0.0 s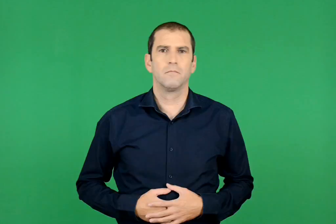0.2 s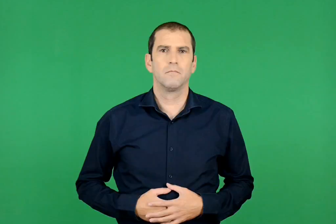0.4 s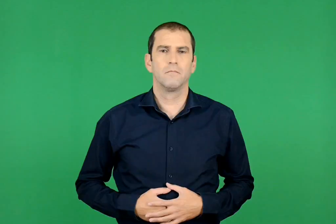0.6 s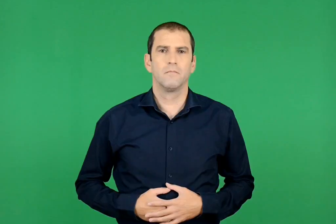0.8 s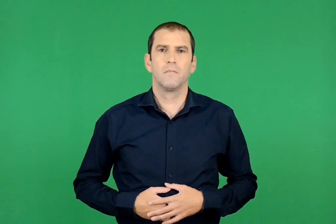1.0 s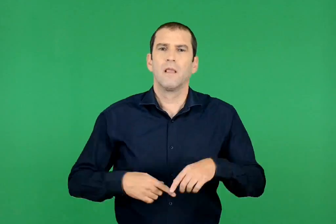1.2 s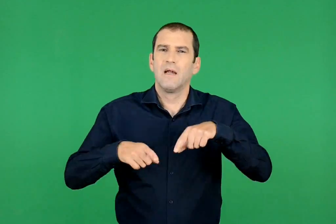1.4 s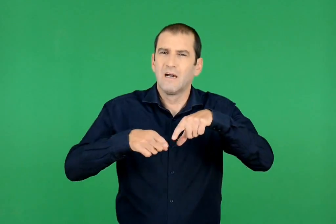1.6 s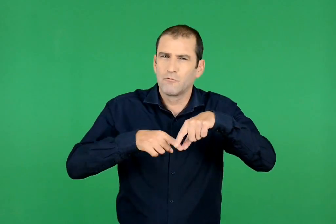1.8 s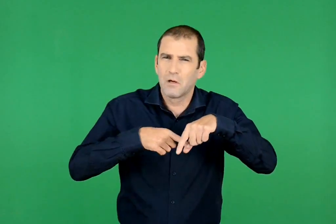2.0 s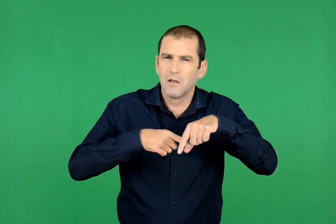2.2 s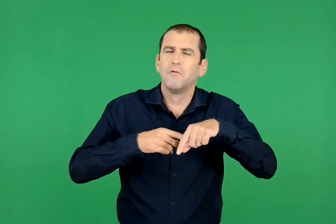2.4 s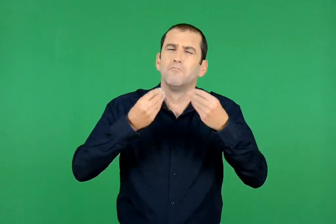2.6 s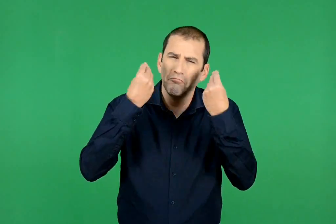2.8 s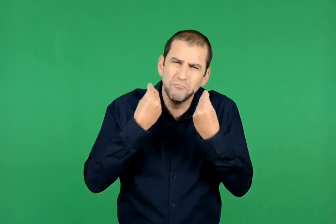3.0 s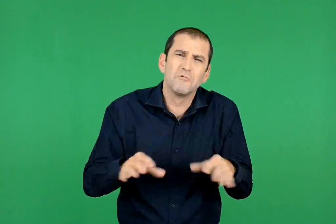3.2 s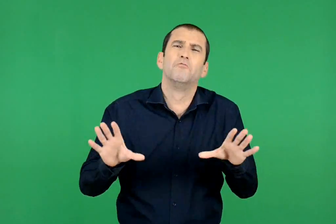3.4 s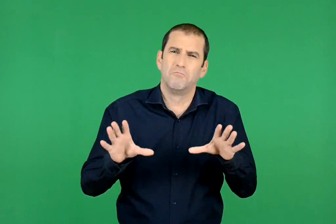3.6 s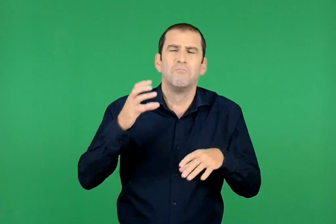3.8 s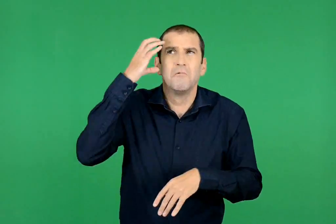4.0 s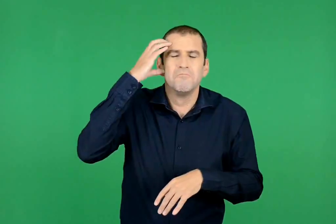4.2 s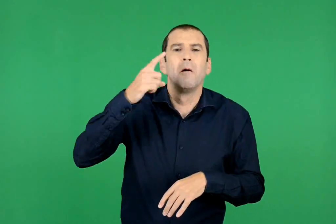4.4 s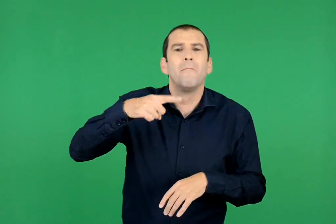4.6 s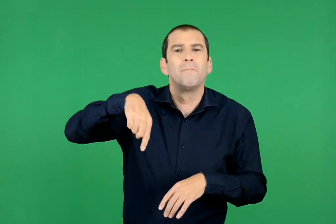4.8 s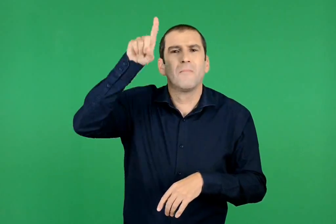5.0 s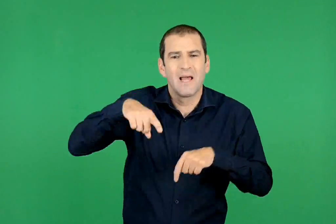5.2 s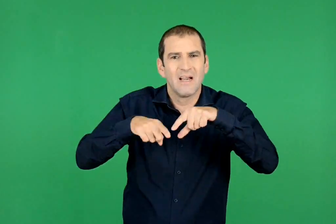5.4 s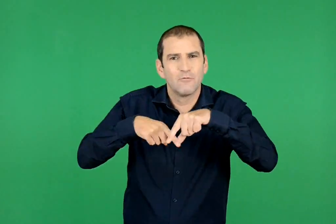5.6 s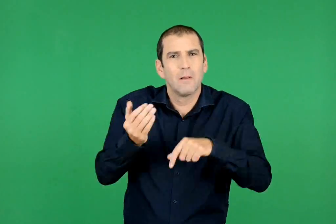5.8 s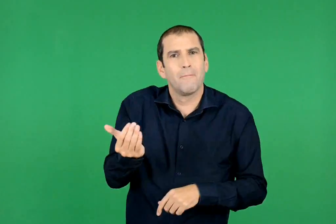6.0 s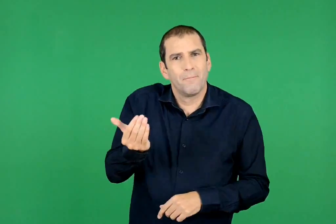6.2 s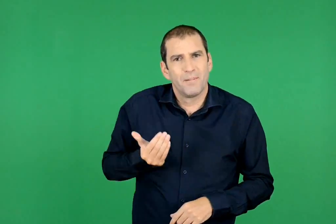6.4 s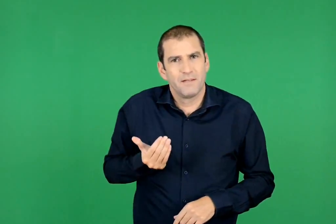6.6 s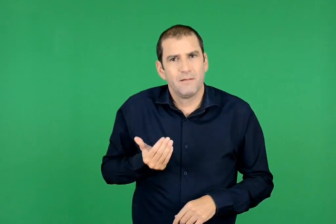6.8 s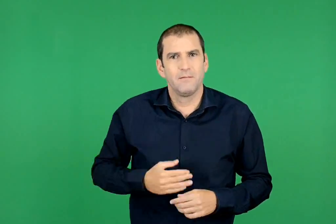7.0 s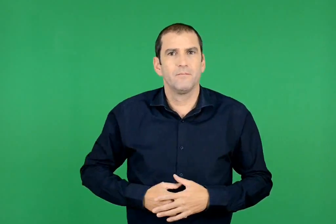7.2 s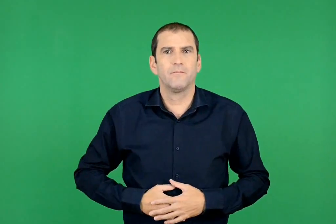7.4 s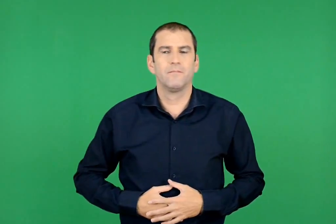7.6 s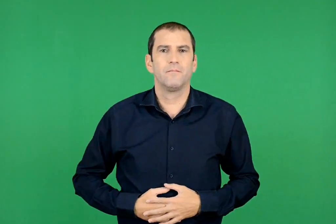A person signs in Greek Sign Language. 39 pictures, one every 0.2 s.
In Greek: θυμάμαι ήταν μια παραμονή του χριστού. μαύρα χριστούγεννα
